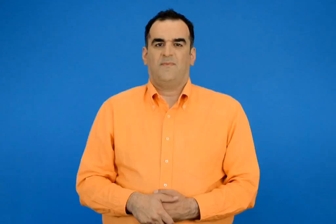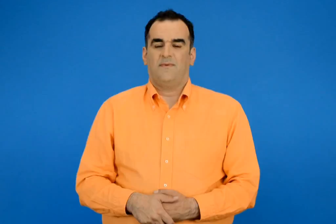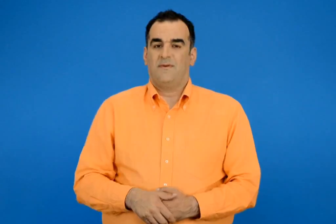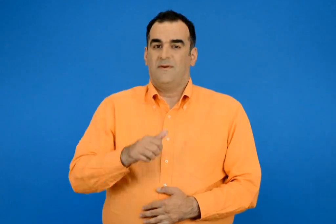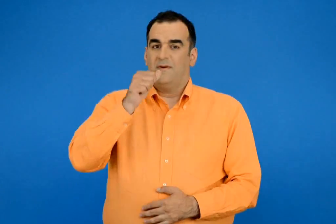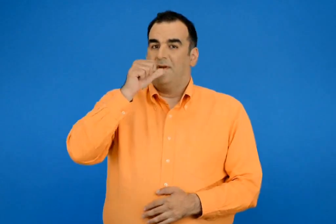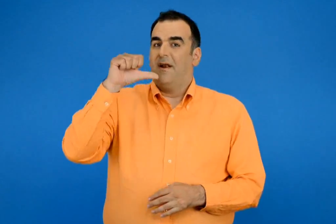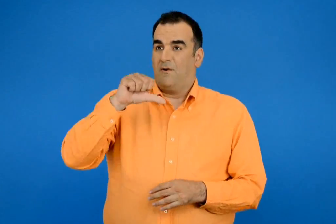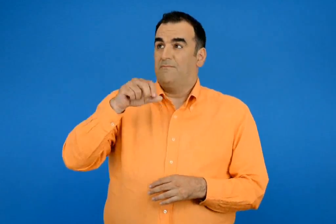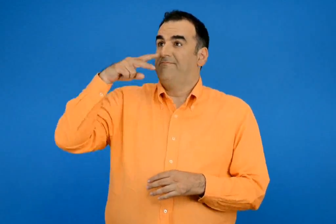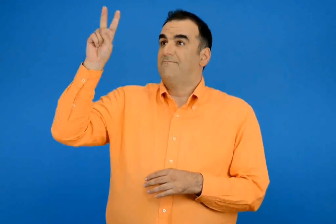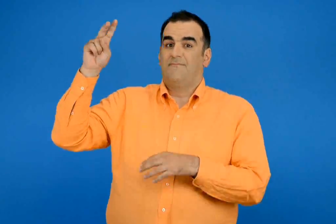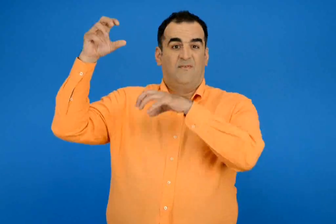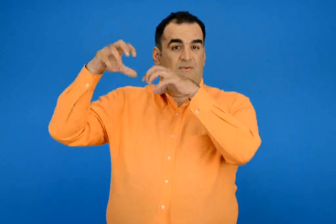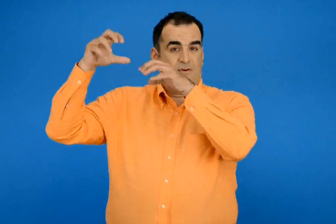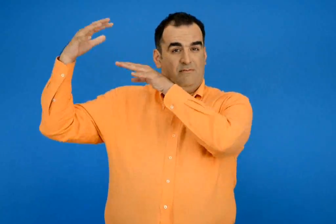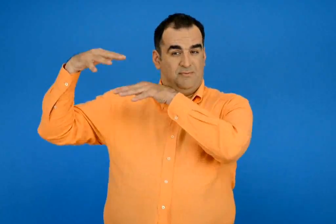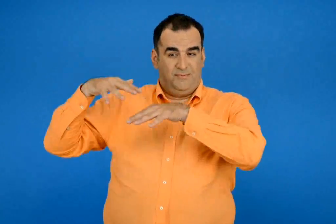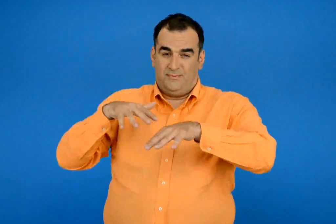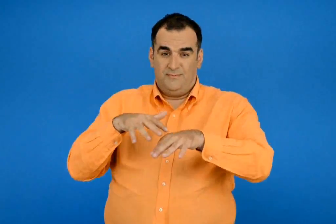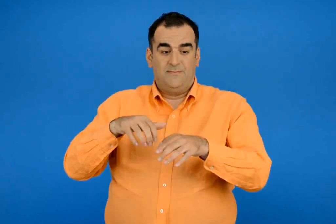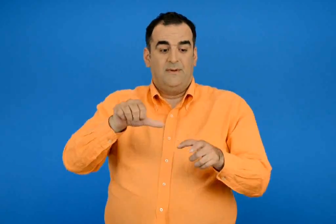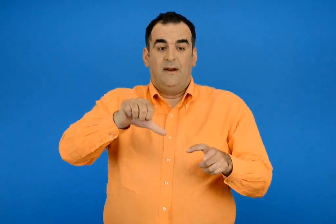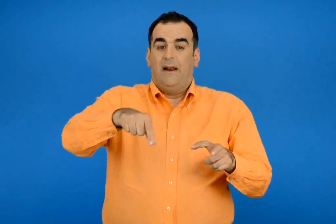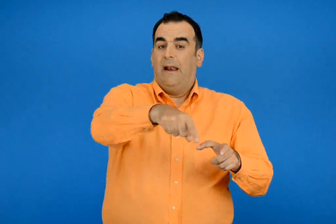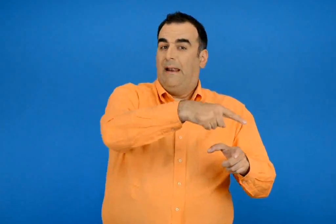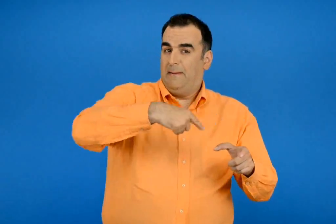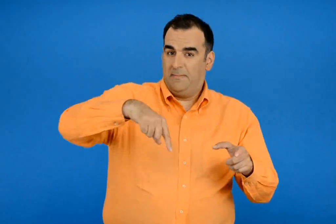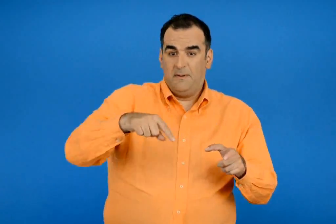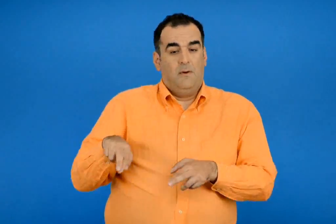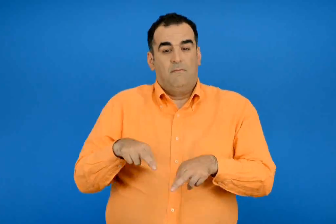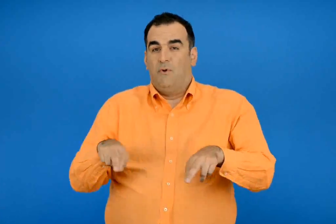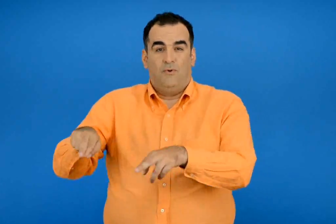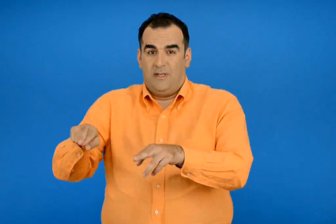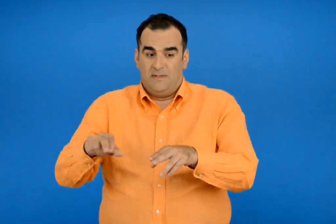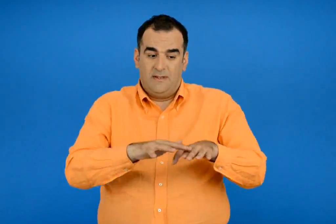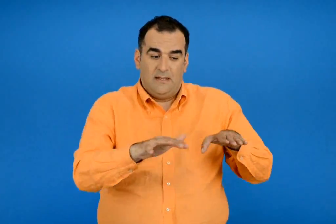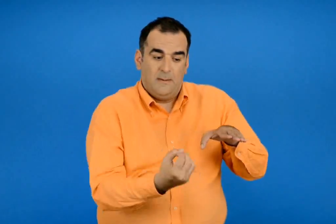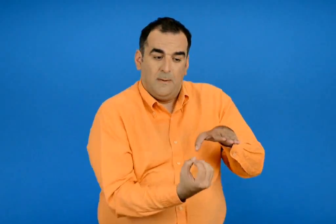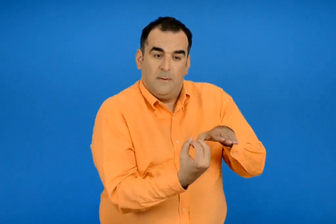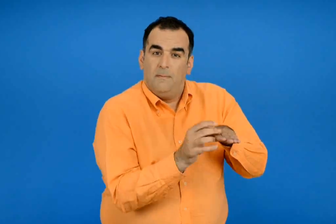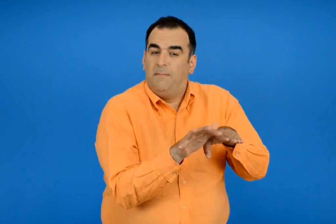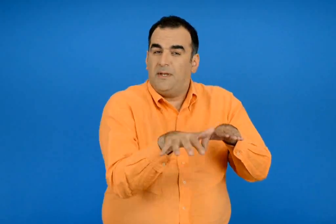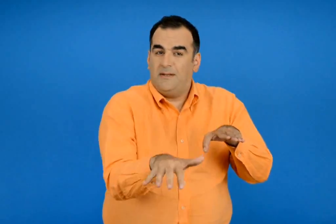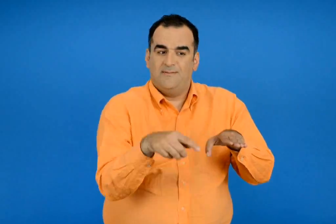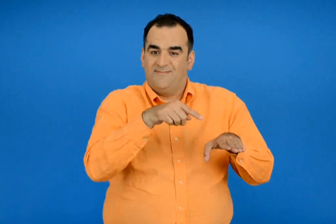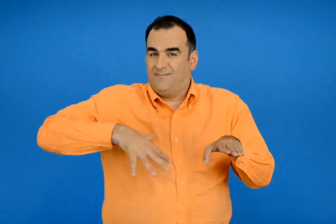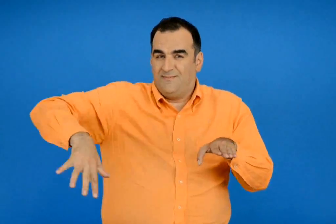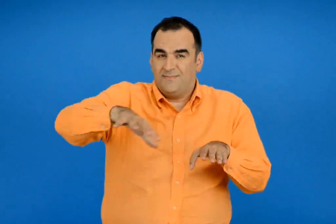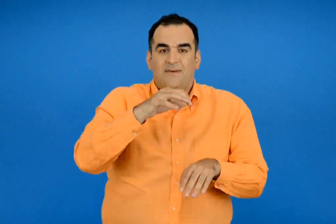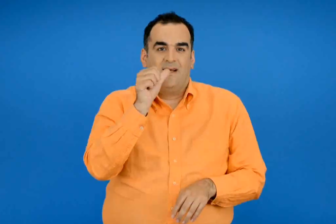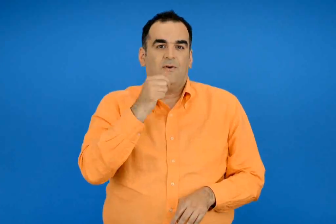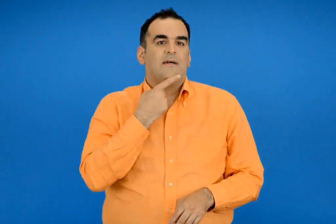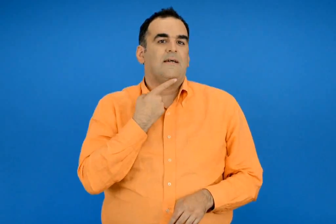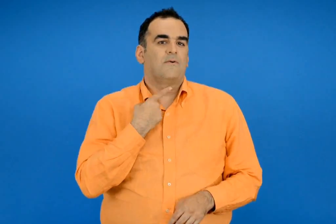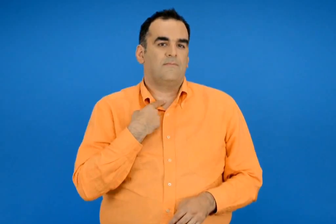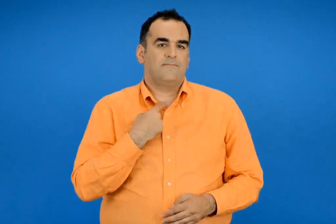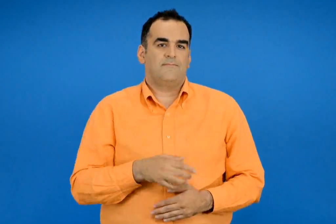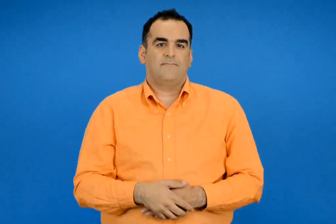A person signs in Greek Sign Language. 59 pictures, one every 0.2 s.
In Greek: το νερό της βροχής των λιμνών των ποταμών και των πηγών είναι γλυκό
